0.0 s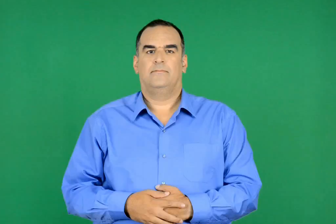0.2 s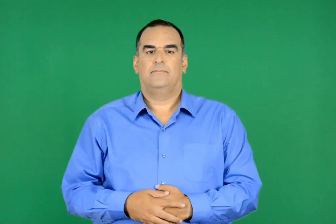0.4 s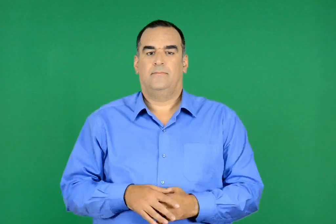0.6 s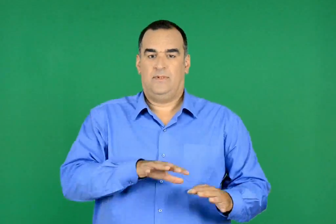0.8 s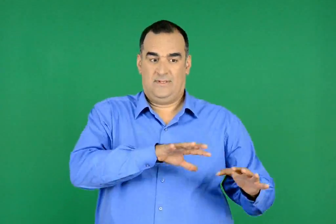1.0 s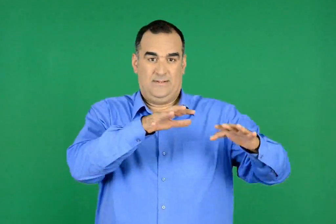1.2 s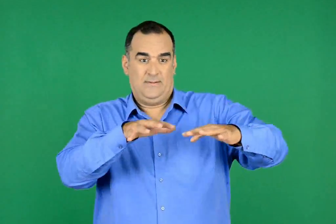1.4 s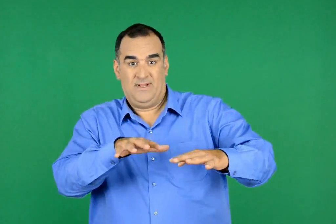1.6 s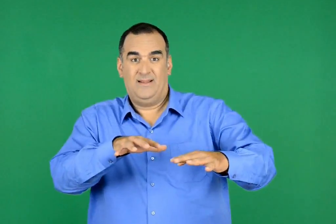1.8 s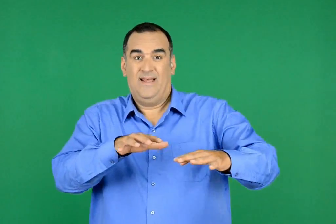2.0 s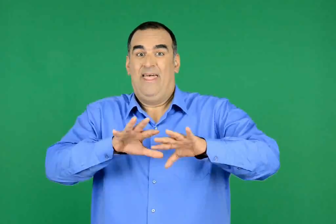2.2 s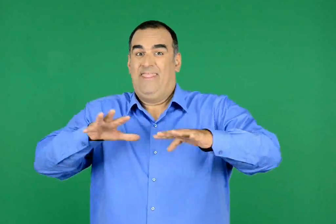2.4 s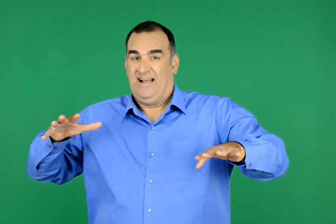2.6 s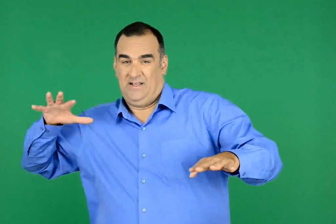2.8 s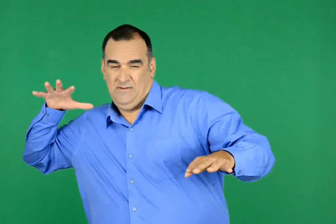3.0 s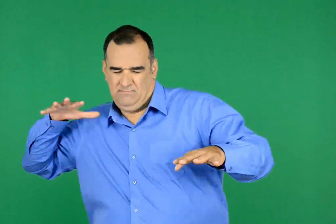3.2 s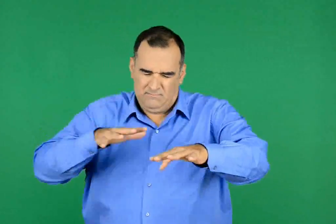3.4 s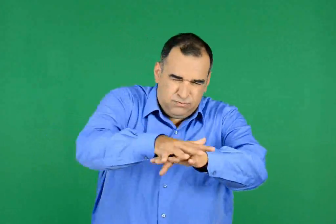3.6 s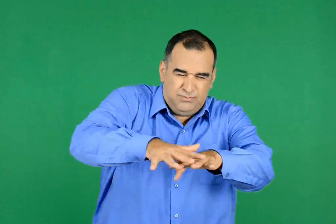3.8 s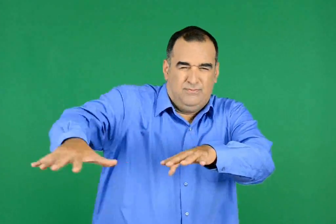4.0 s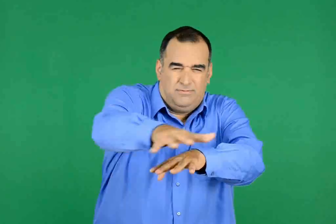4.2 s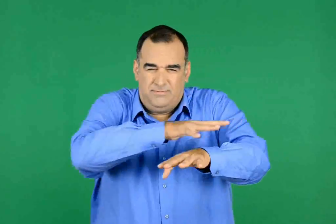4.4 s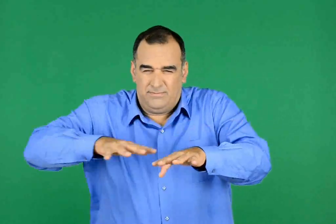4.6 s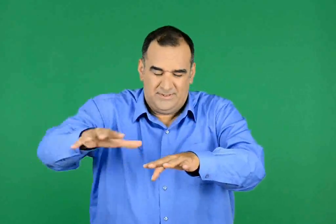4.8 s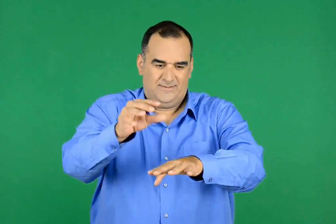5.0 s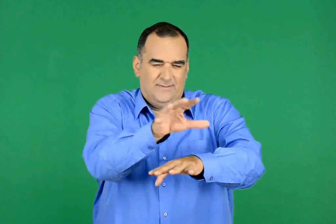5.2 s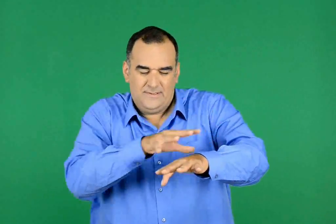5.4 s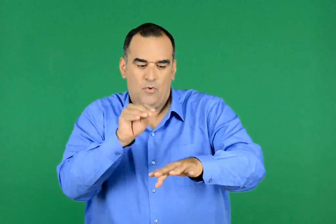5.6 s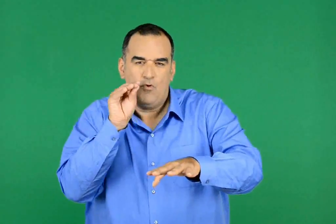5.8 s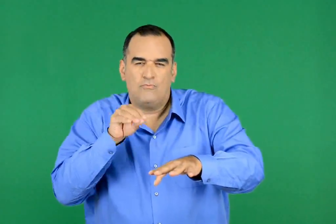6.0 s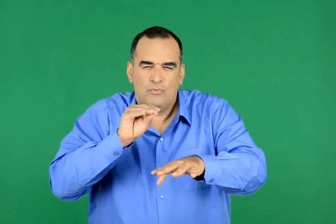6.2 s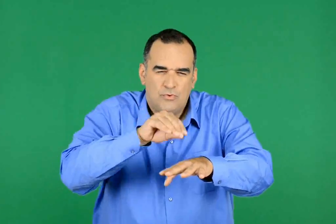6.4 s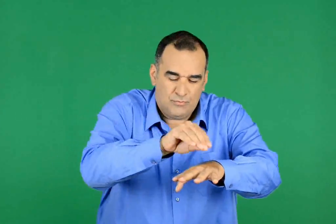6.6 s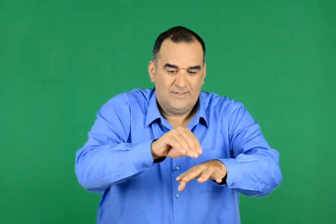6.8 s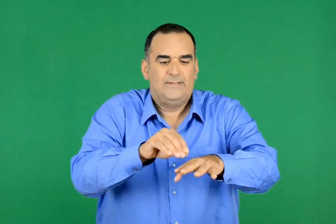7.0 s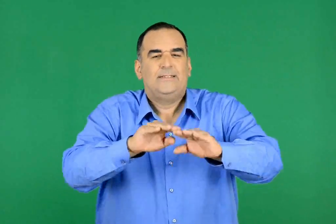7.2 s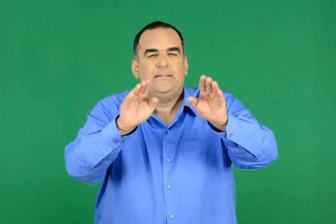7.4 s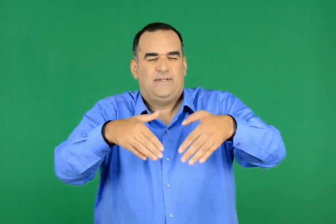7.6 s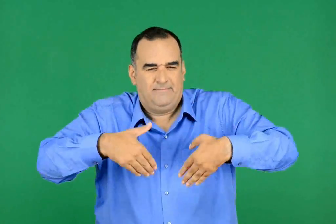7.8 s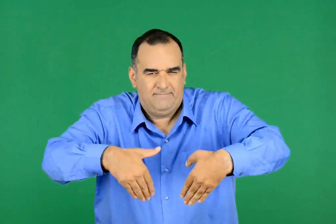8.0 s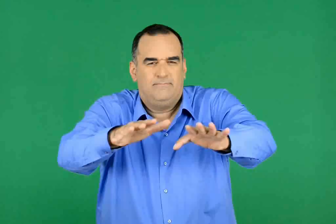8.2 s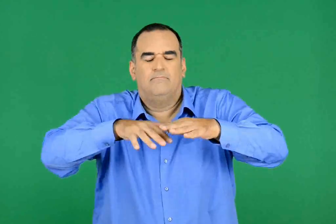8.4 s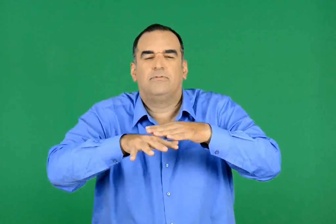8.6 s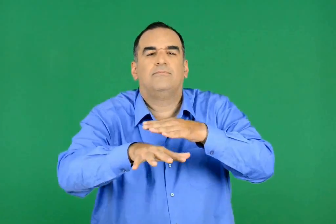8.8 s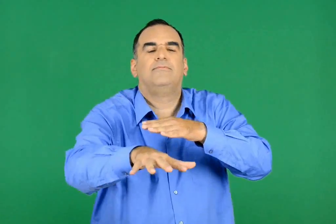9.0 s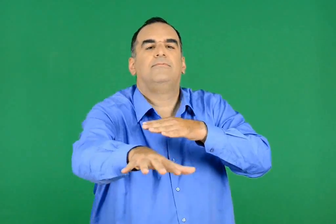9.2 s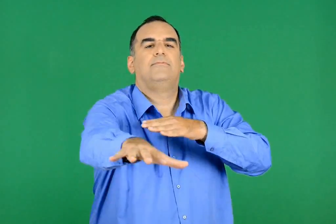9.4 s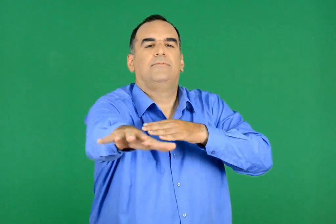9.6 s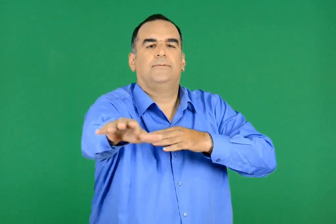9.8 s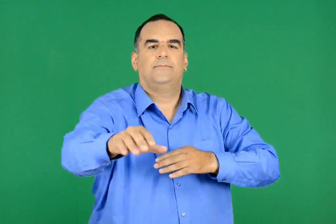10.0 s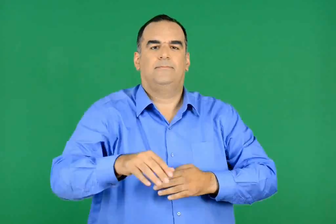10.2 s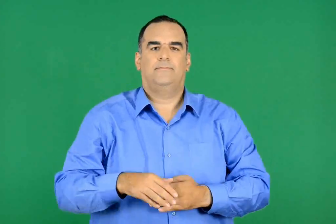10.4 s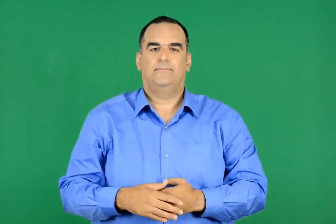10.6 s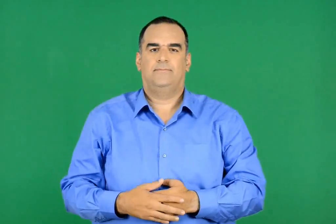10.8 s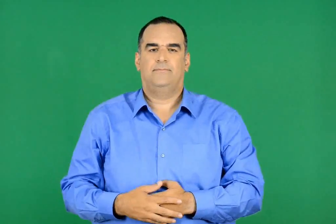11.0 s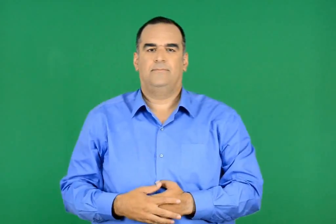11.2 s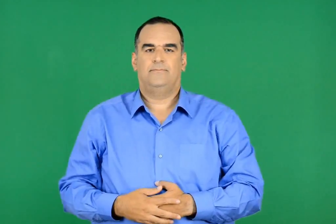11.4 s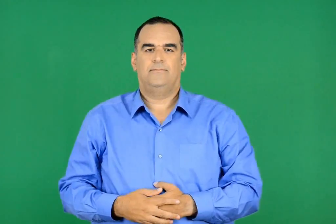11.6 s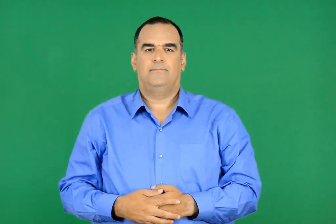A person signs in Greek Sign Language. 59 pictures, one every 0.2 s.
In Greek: γοργά γοργά η θάλασσα το έπλυνε , το στόλισε , το φίλησε και το έστειλε στη µαγική σπηλιά που είναι καταμεσής στο πέλαγο
